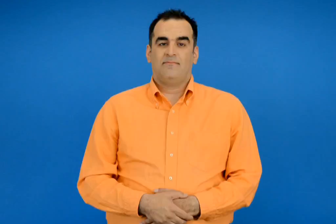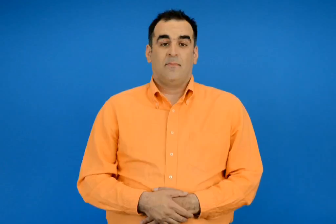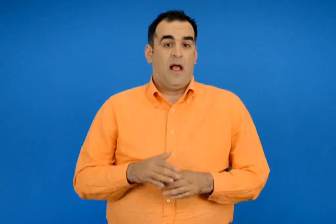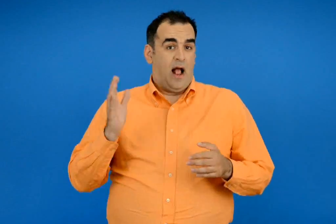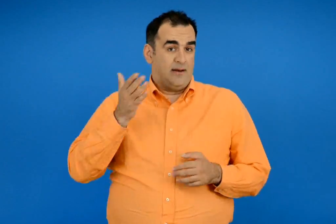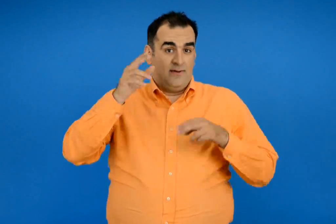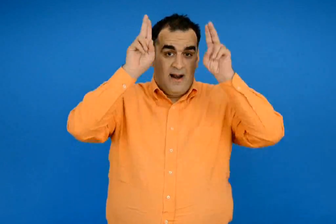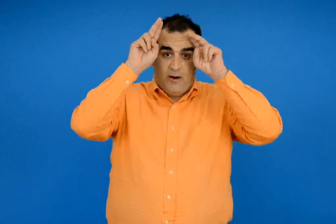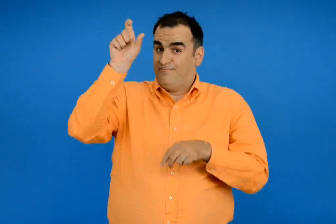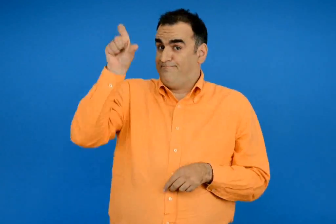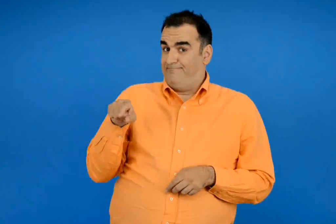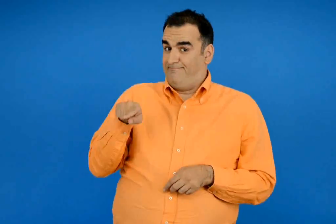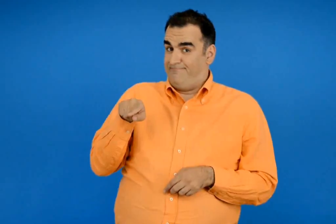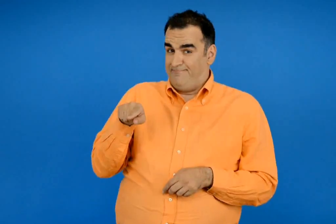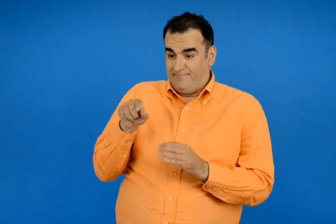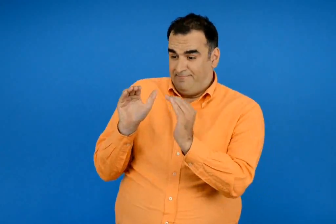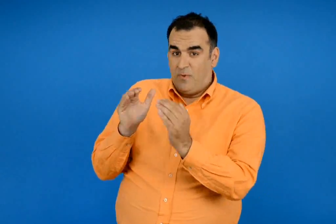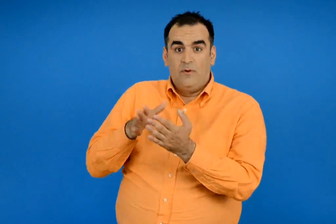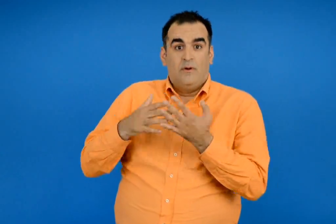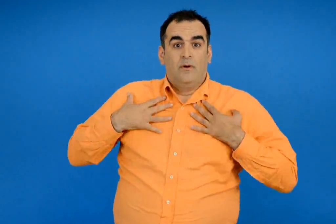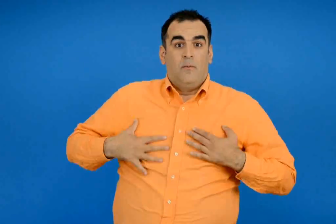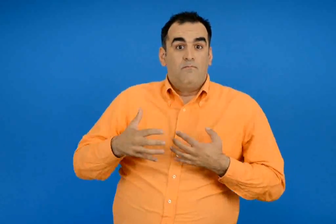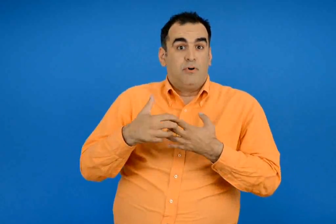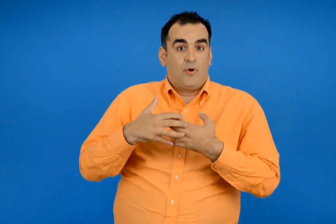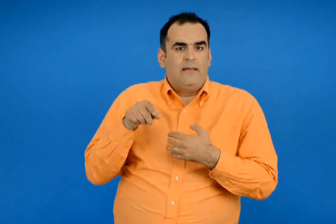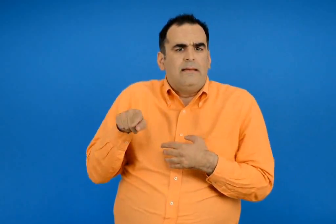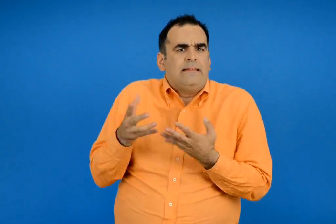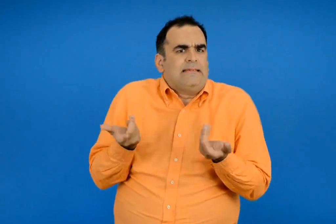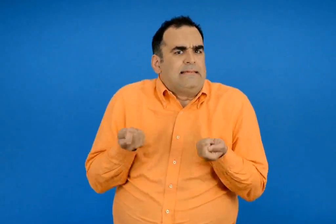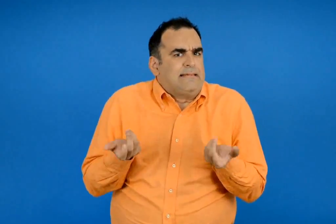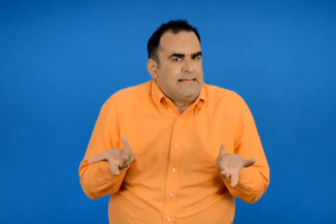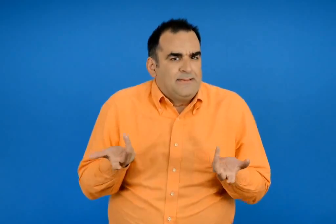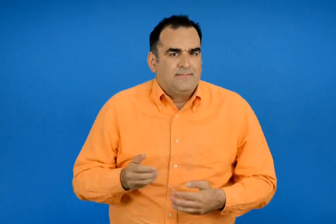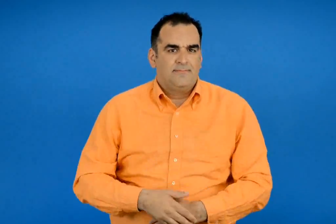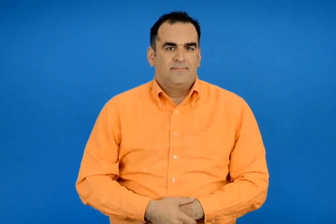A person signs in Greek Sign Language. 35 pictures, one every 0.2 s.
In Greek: τι θα συνέβαινε αν ο λαγός είχε πορτοκαλί χρώμα ;
